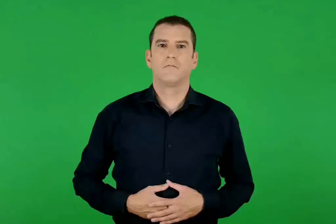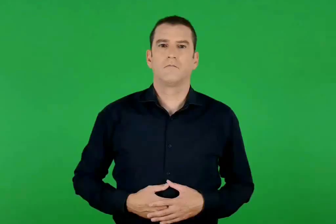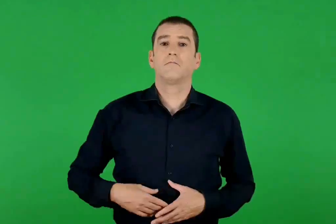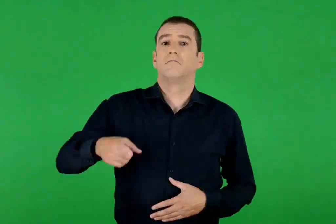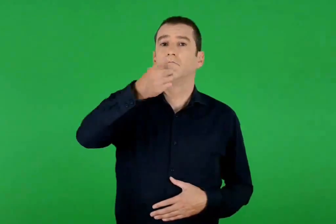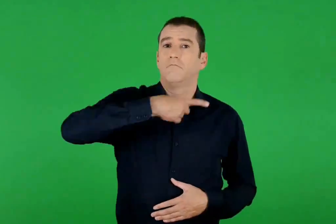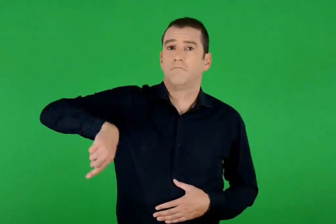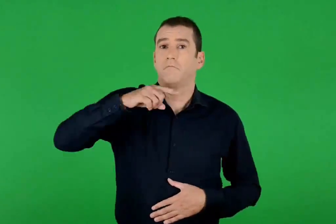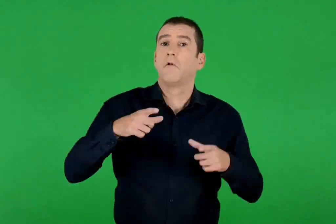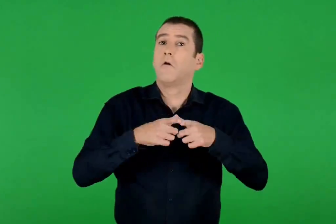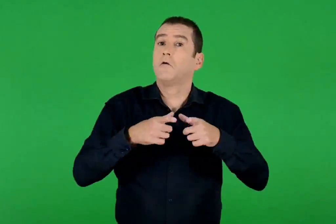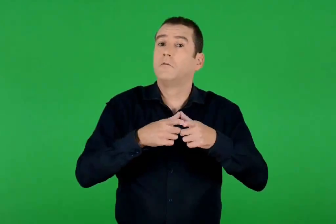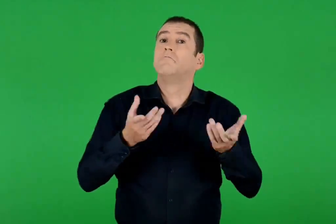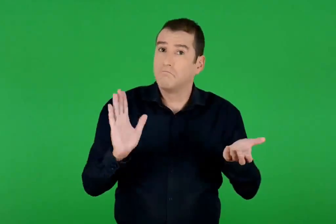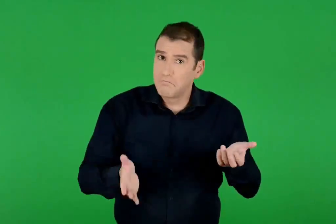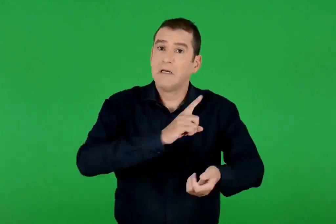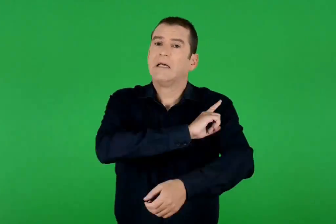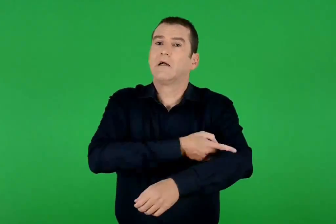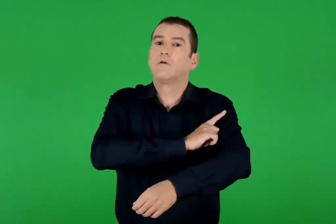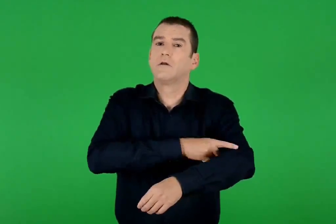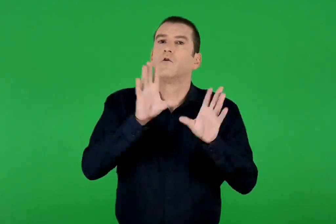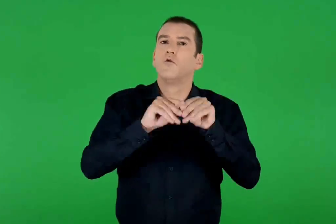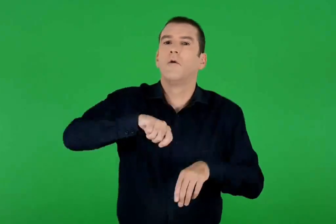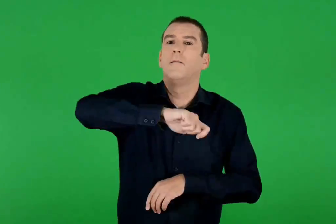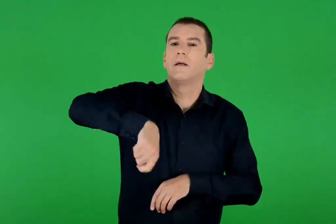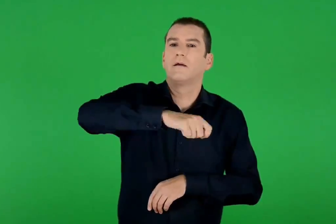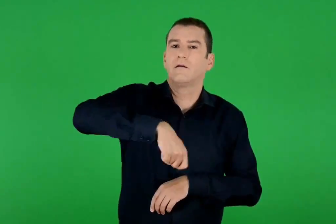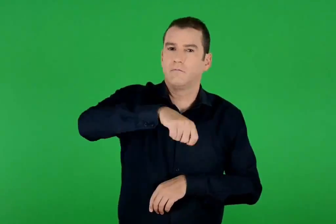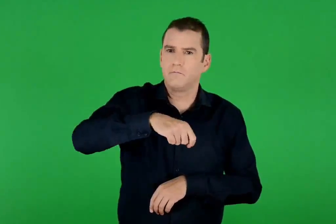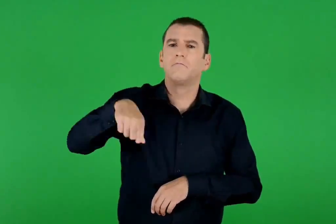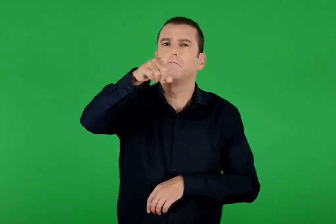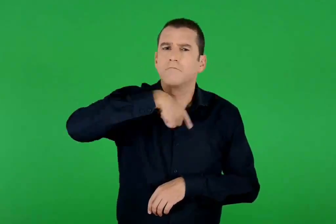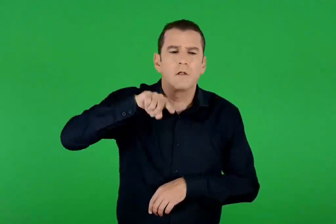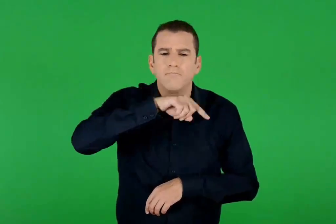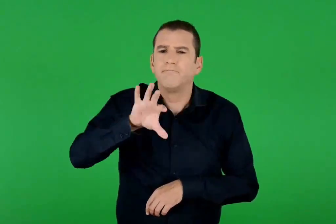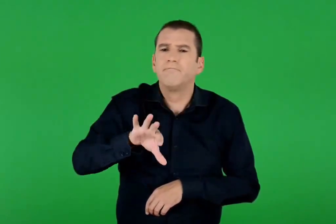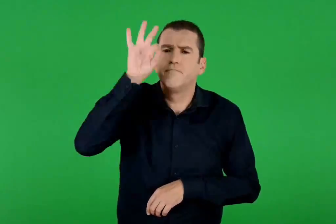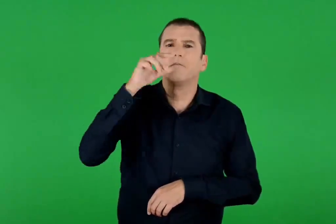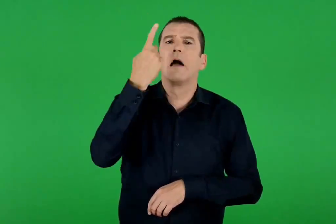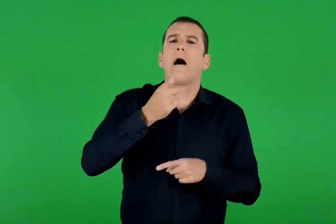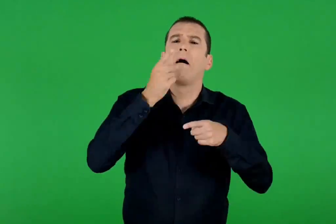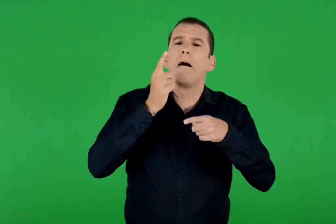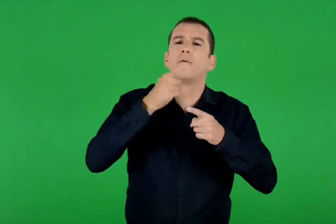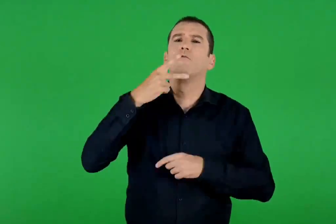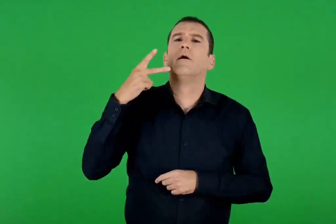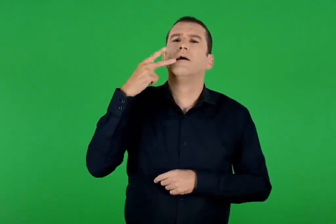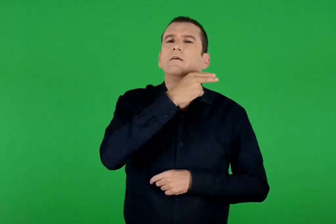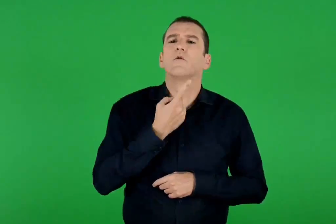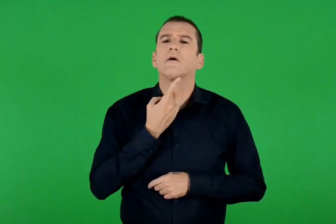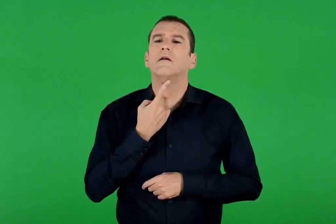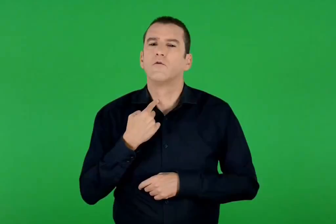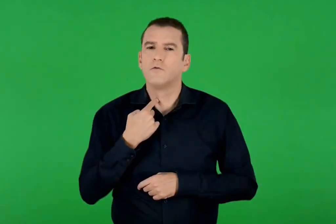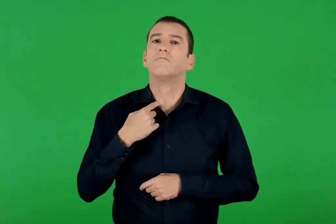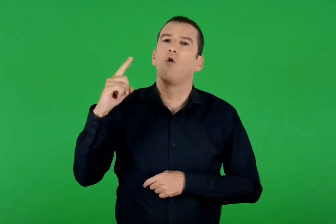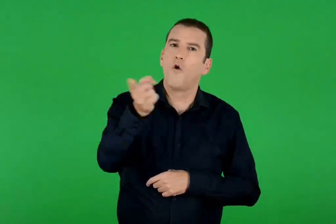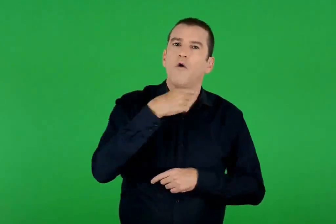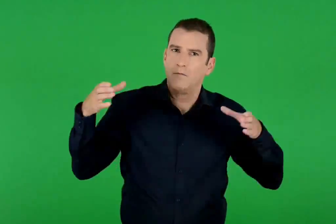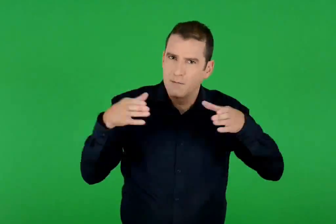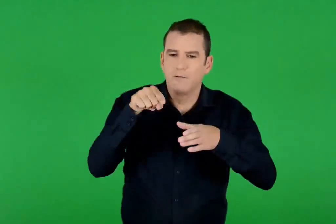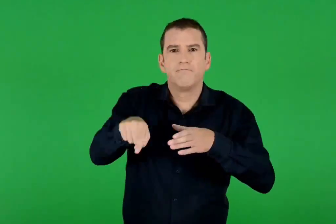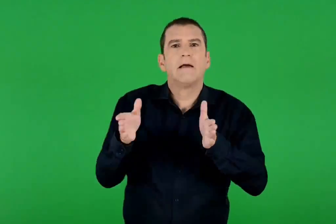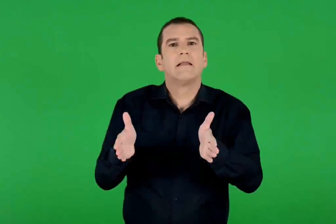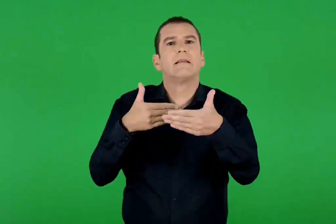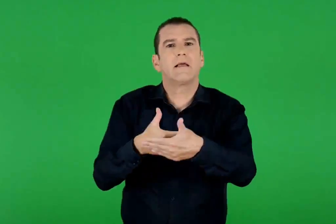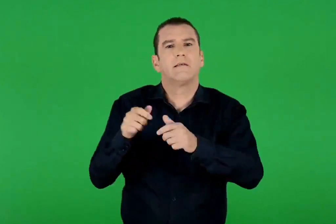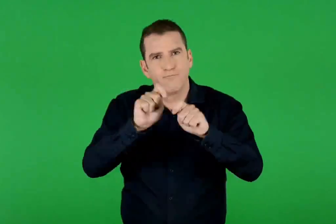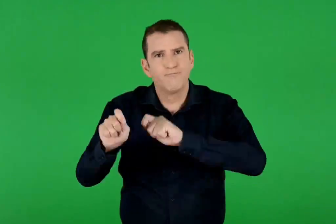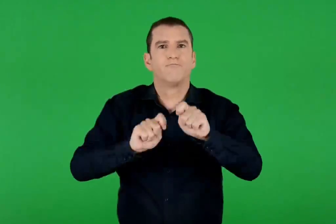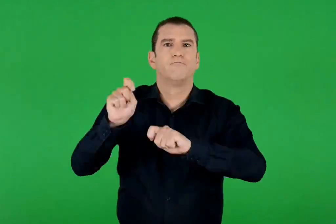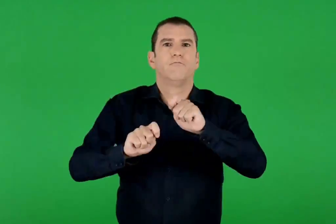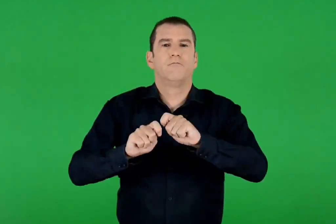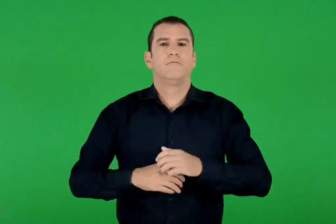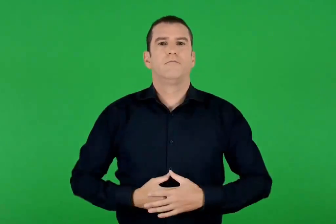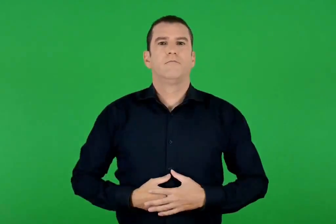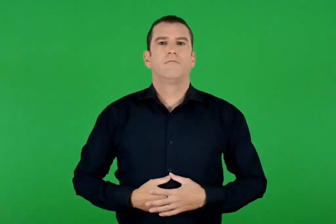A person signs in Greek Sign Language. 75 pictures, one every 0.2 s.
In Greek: δοκιμάζουμε τις ικανότητές μας στη μαγειρική. επιλέγουμε ένα απλό νηστίσιμο γλυκό και το φτιάχνουμε όλοι μαζί στην τάξη
